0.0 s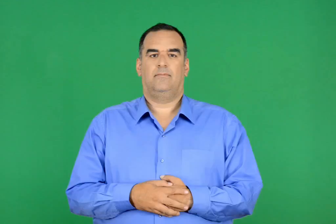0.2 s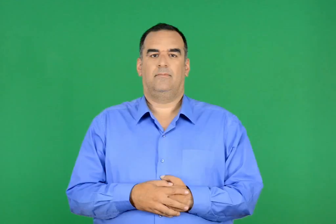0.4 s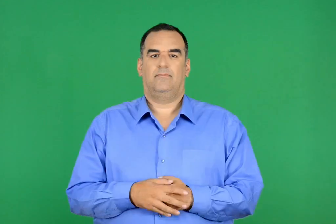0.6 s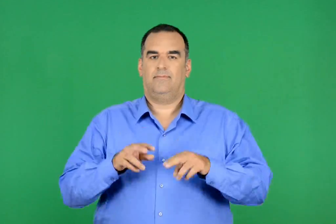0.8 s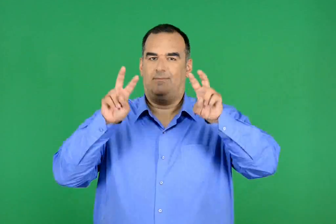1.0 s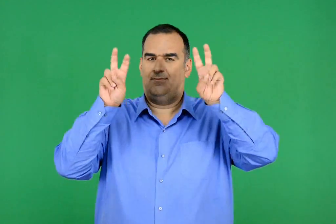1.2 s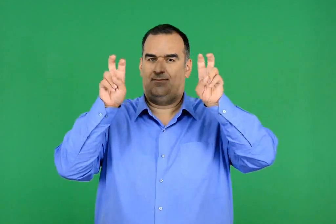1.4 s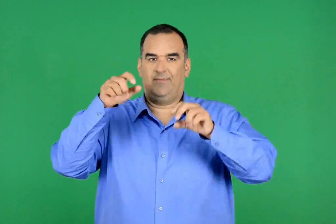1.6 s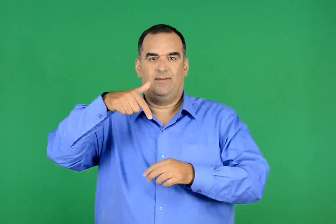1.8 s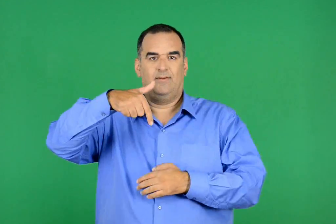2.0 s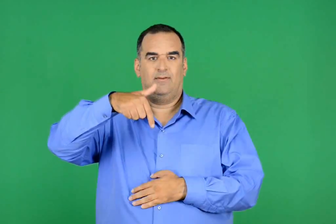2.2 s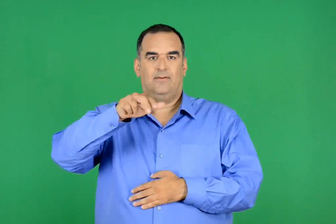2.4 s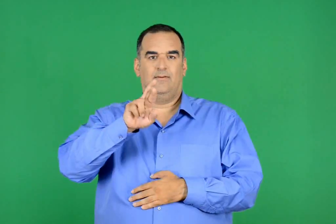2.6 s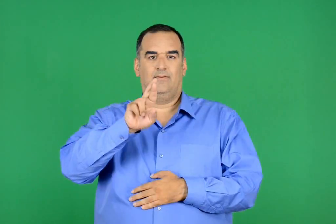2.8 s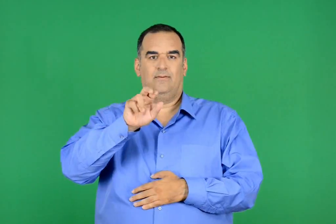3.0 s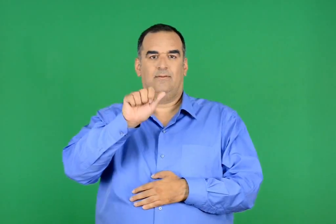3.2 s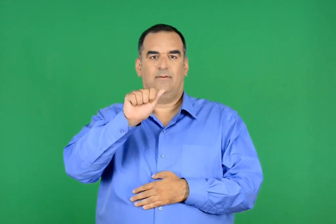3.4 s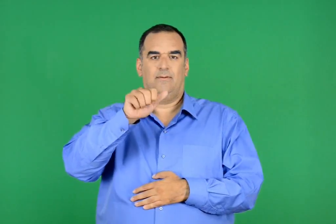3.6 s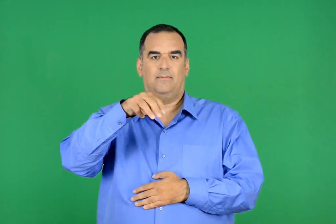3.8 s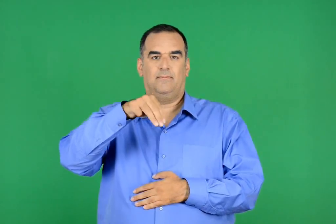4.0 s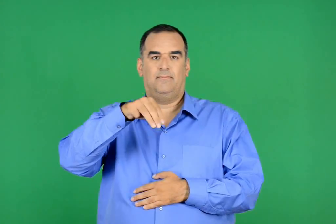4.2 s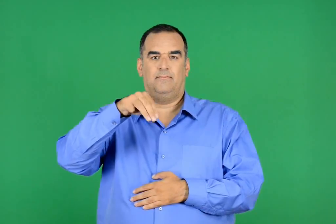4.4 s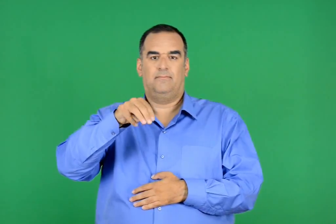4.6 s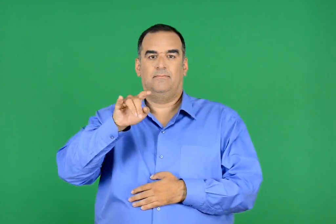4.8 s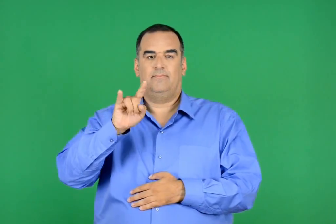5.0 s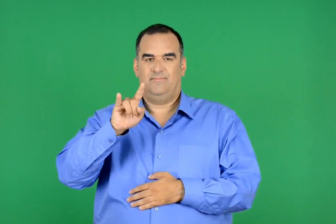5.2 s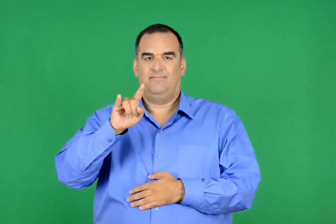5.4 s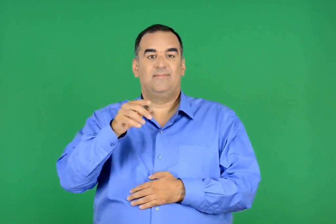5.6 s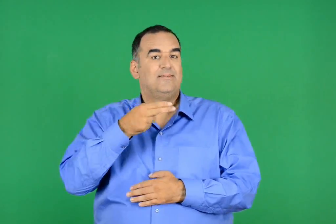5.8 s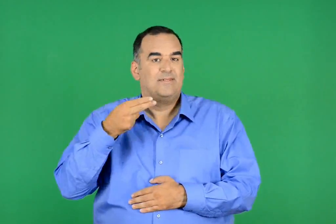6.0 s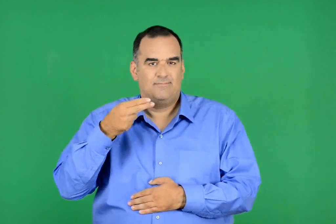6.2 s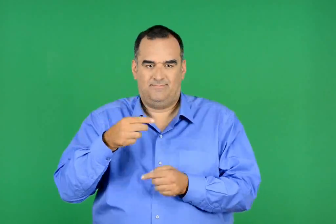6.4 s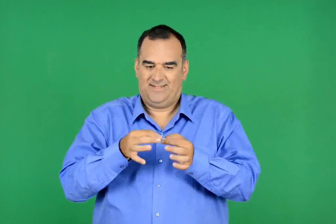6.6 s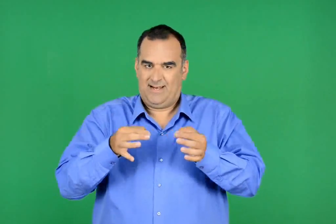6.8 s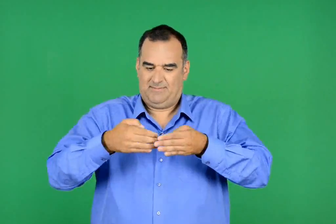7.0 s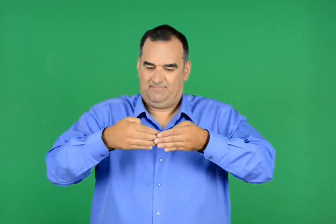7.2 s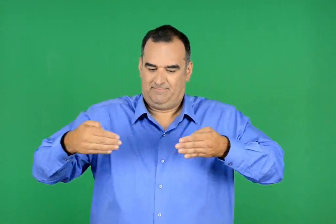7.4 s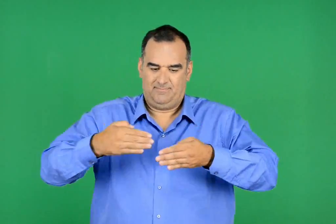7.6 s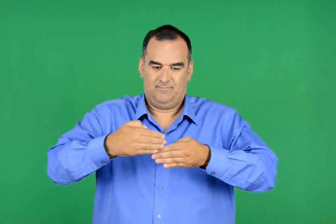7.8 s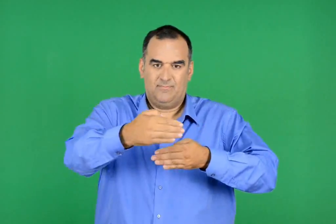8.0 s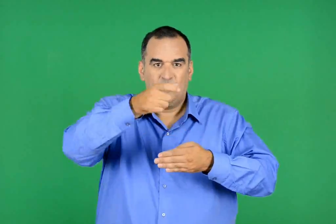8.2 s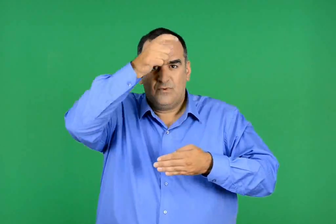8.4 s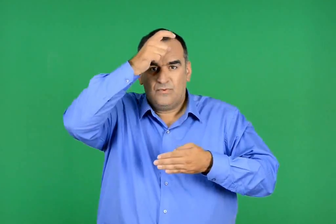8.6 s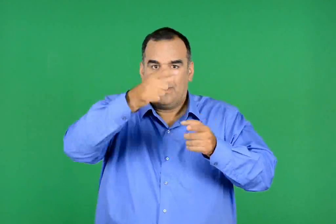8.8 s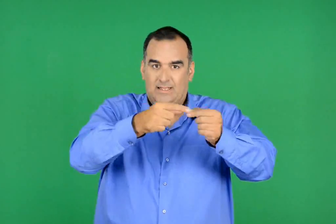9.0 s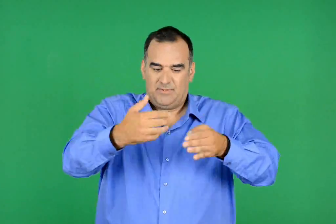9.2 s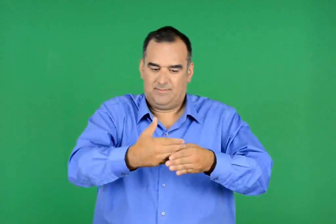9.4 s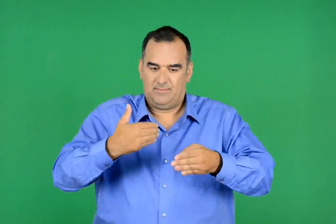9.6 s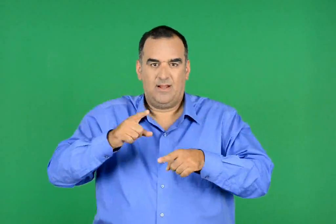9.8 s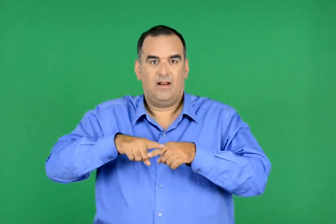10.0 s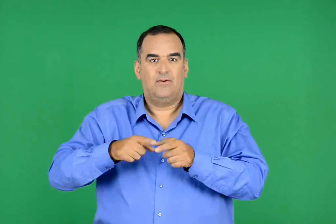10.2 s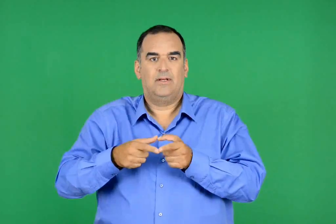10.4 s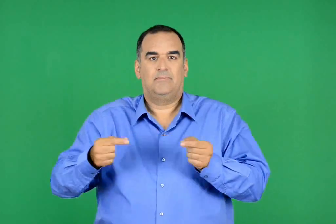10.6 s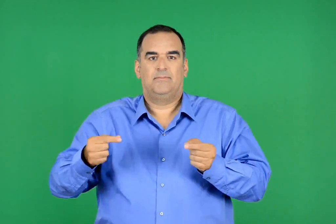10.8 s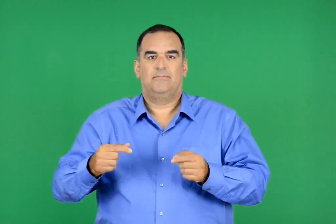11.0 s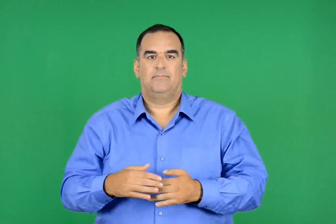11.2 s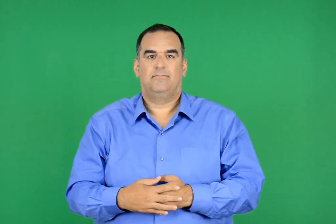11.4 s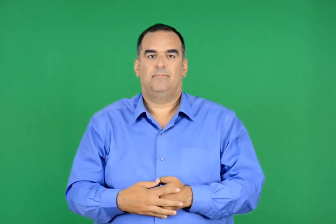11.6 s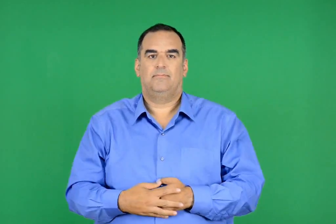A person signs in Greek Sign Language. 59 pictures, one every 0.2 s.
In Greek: γραμμή διαχωριστική γραμμή ανάμεσα στους ελληνοκύπριους και τους τουρκοκύπριους
